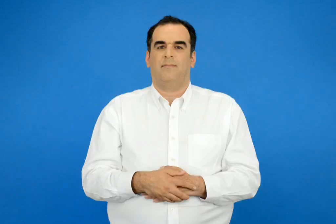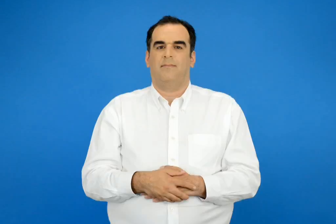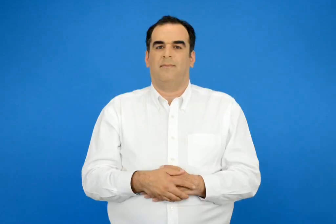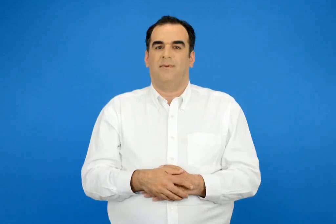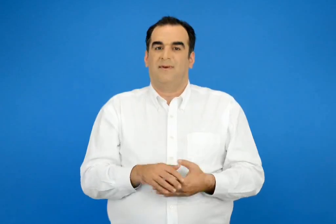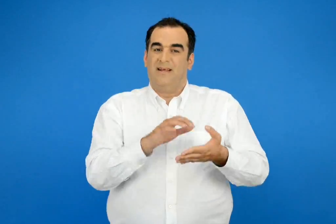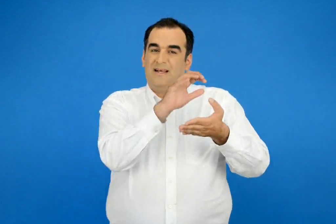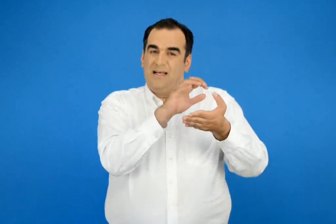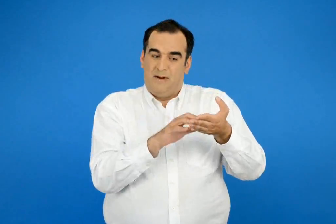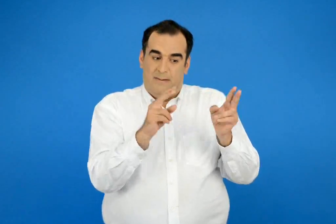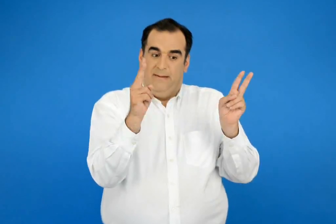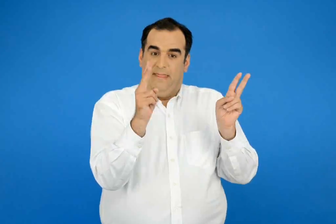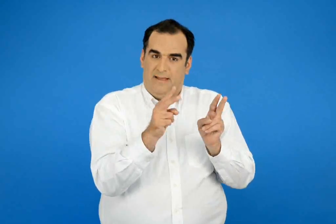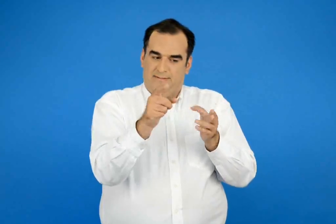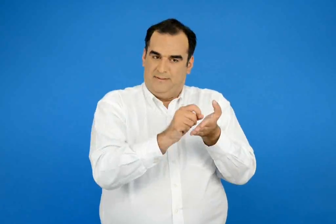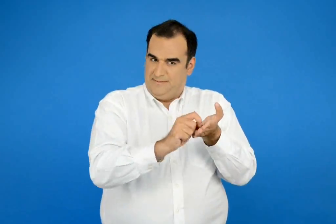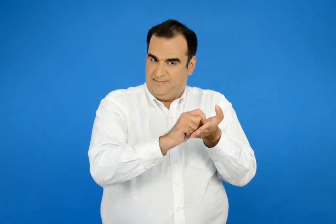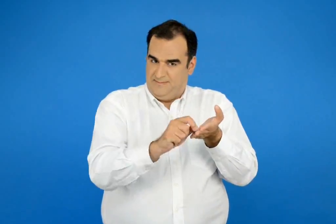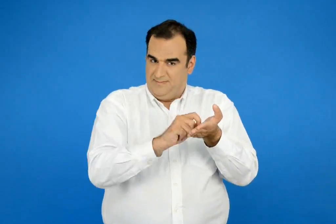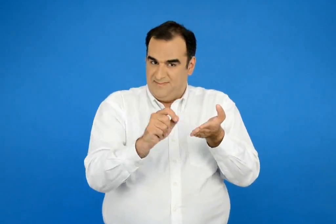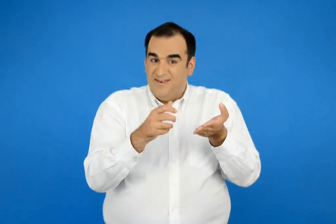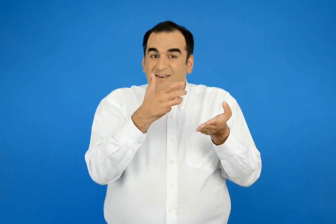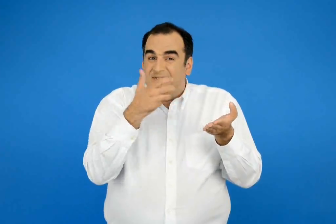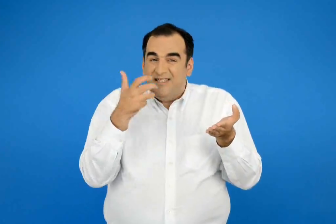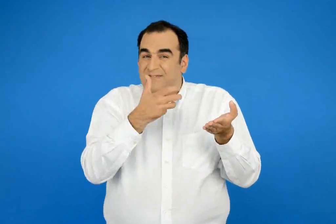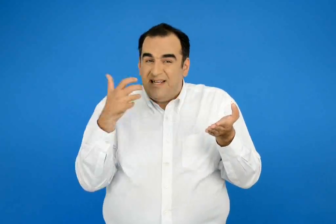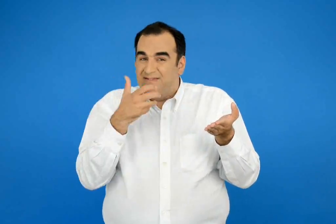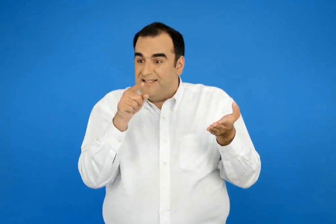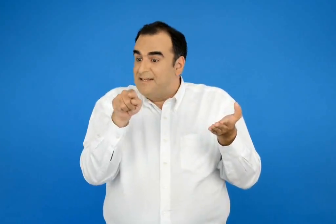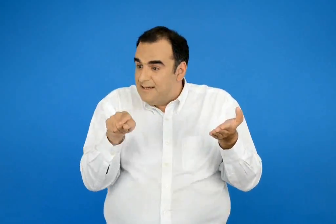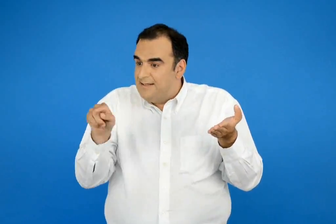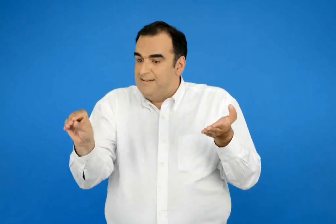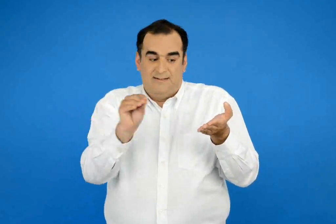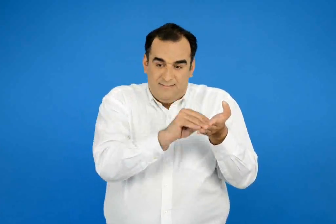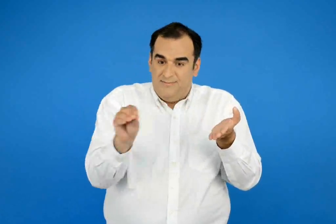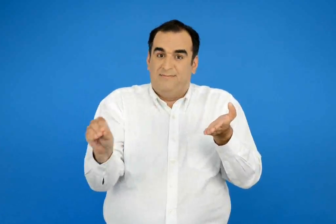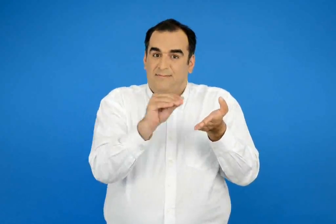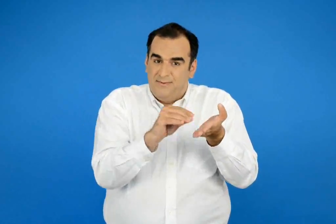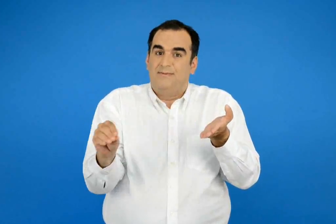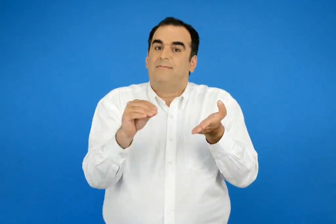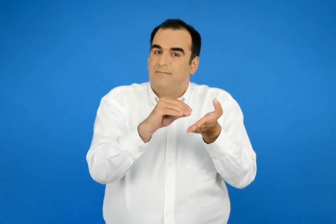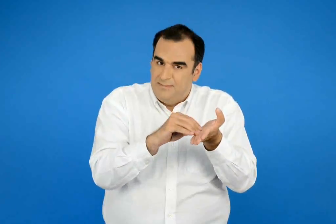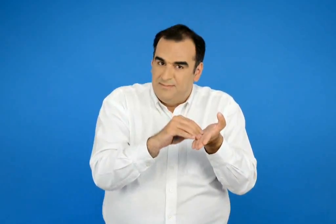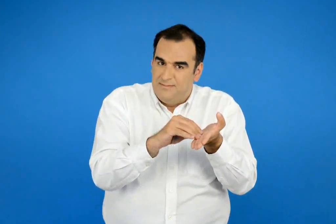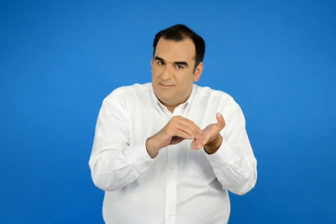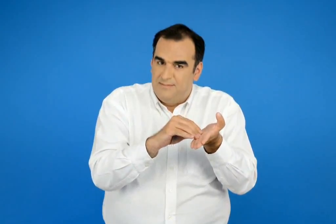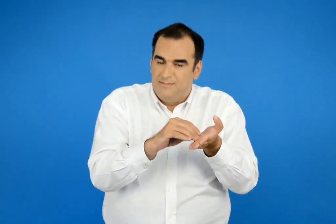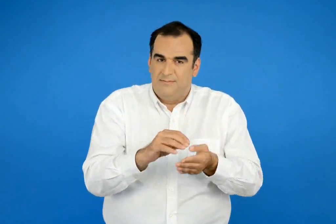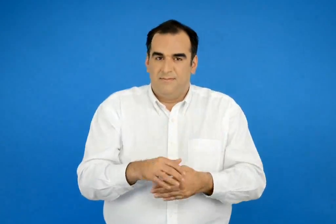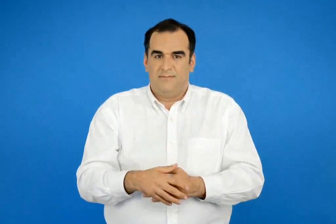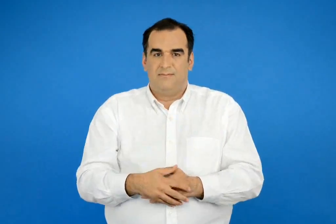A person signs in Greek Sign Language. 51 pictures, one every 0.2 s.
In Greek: γράψε τώρα ένα μικρό κείμενο χρησιμοποιώντας τις εκφράσεις
